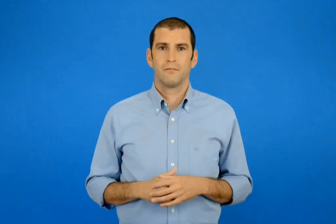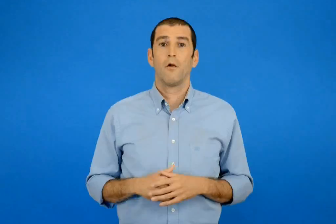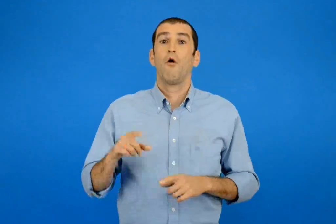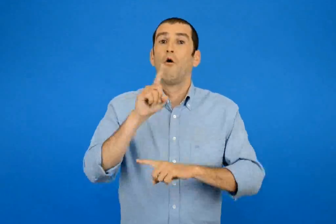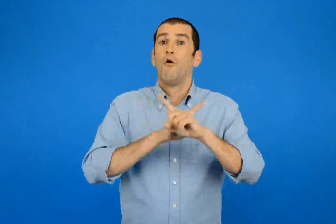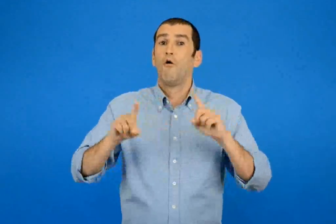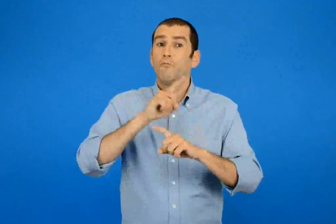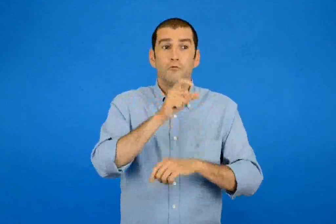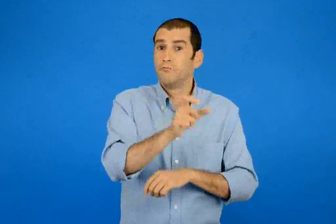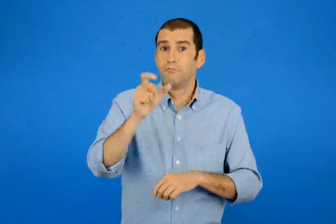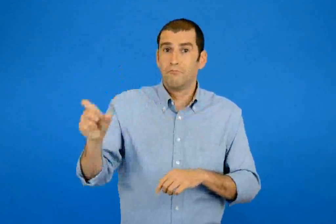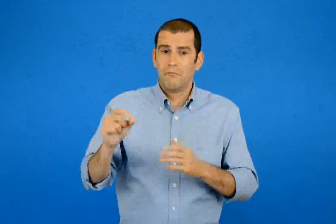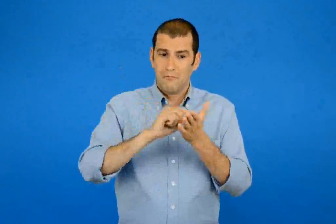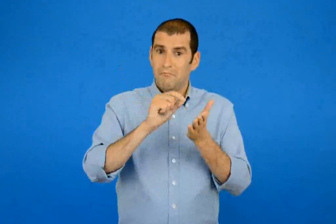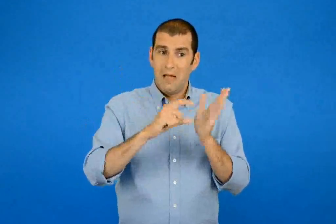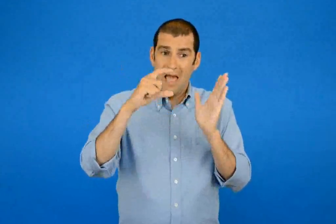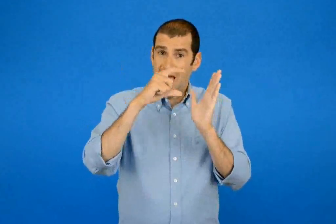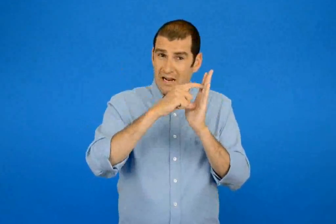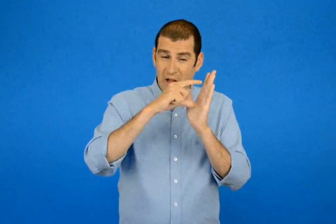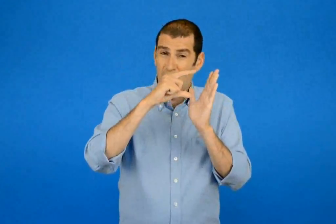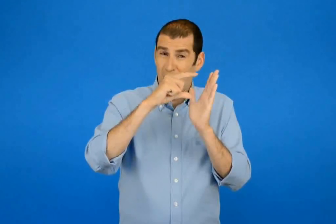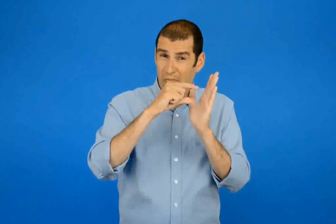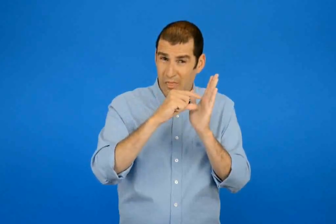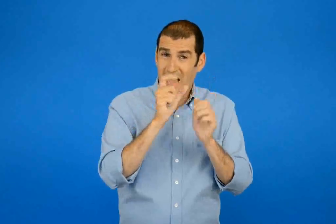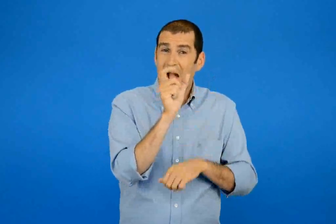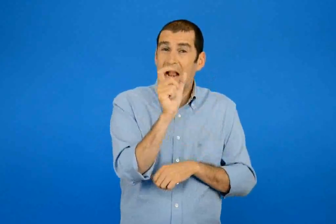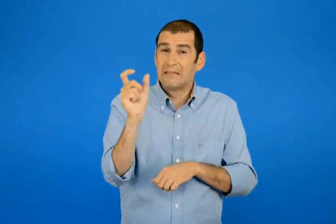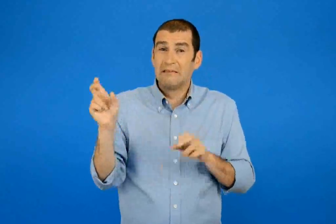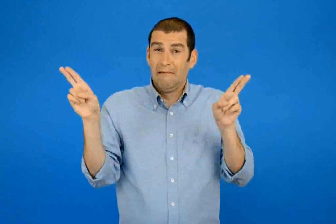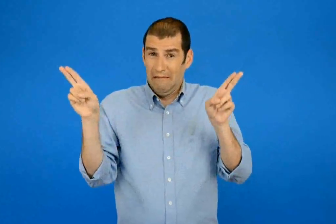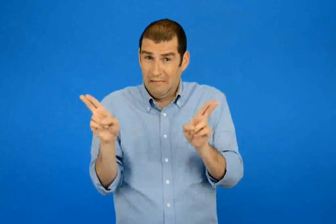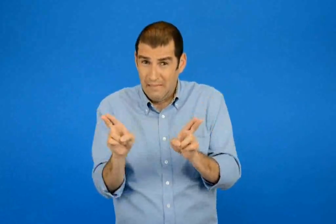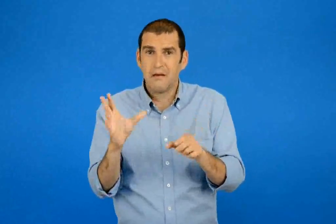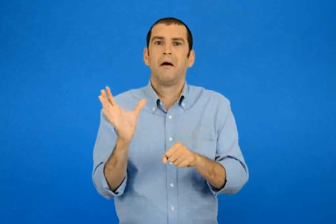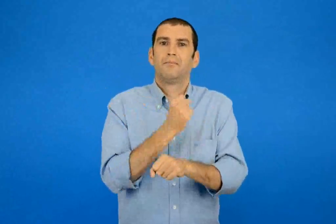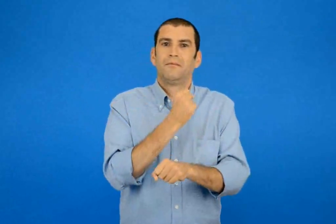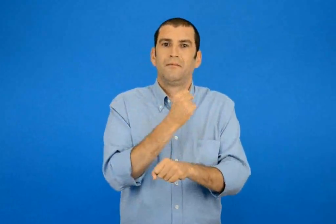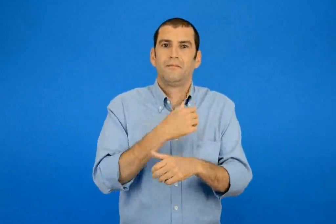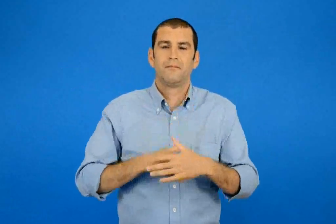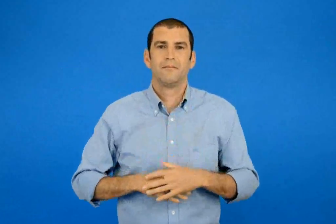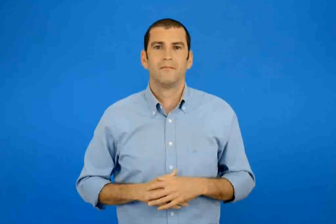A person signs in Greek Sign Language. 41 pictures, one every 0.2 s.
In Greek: κερδίζει όποιος γράψει τη μικρή αγγελία με τις λιγότερες λέξεις
